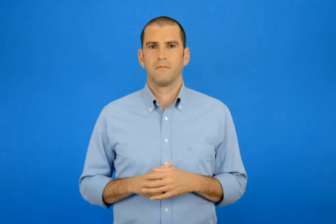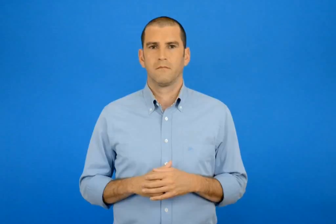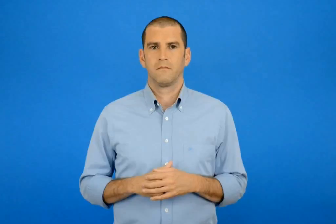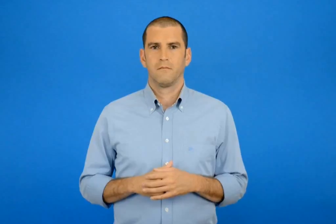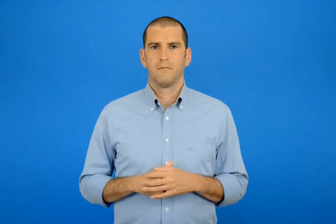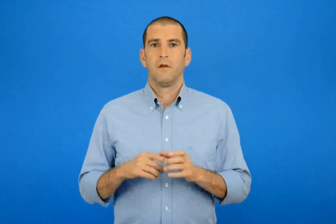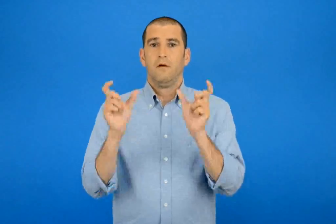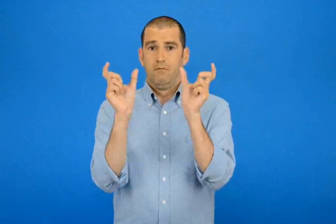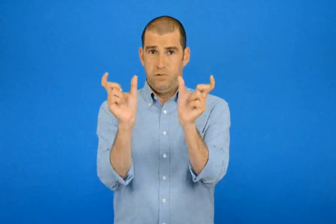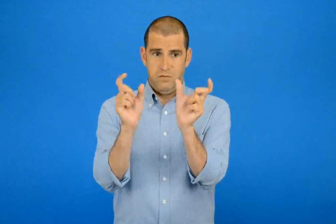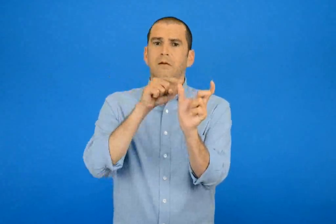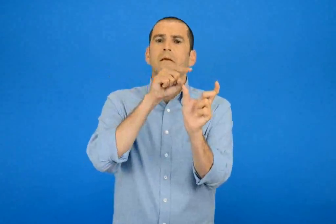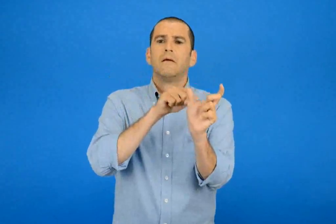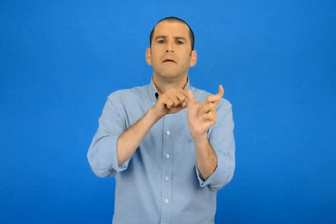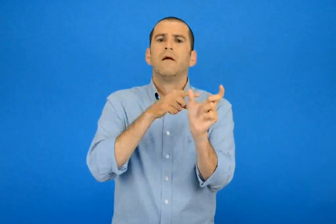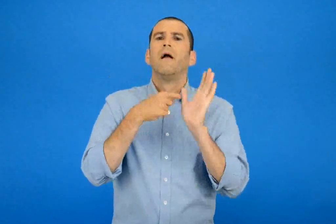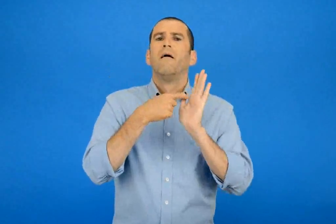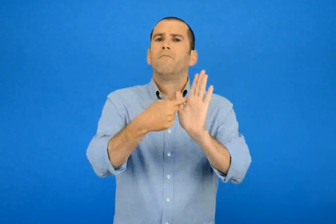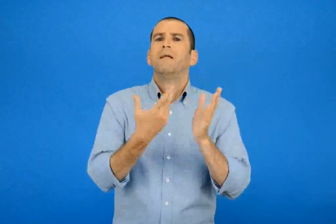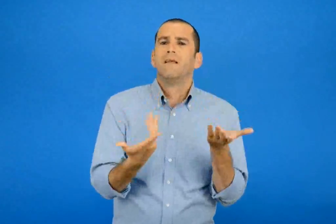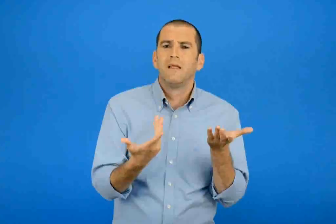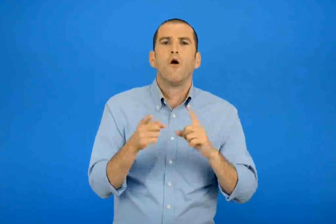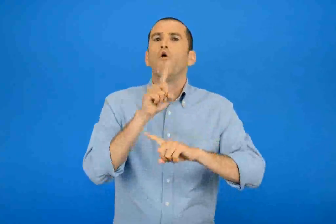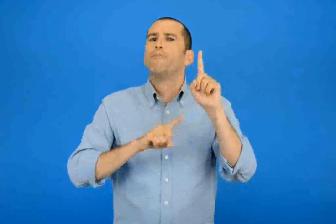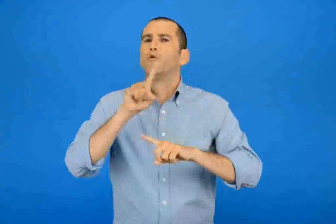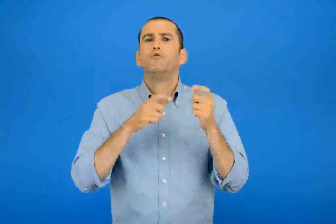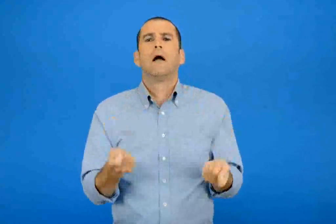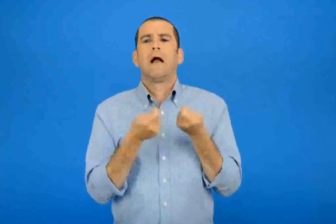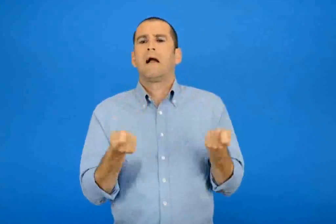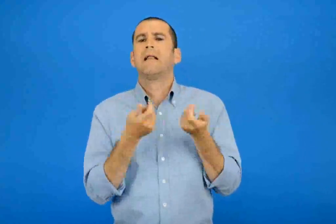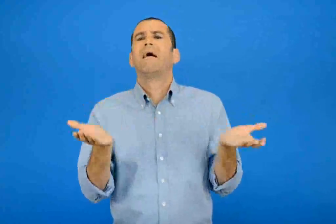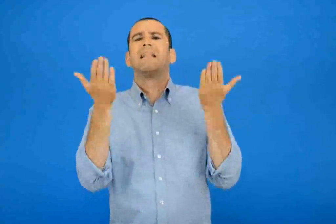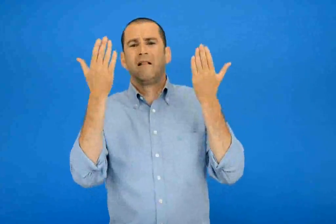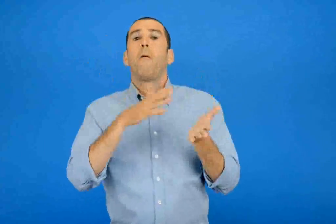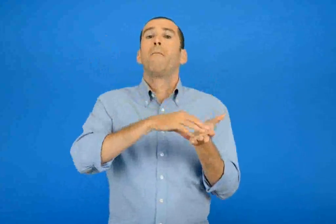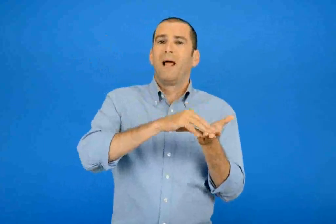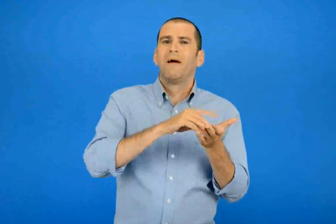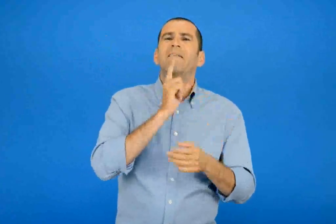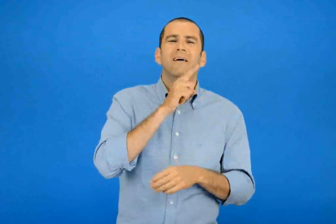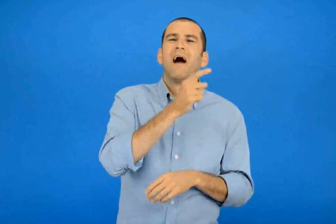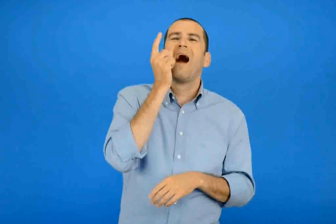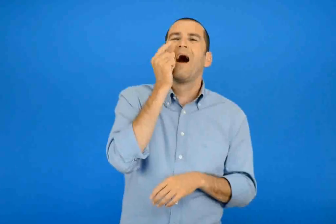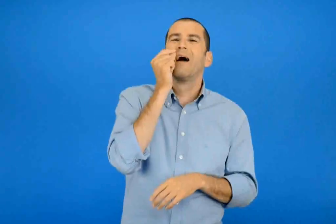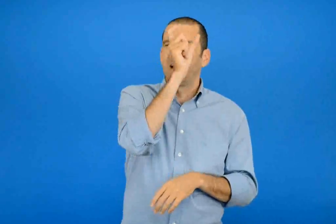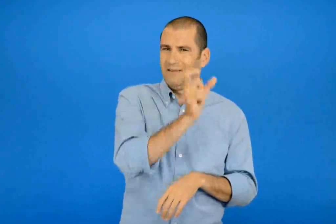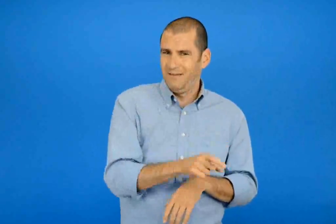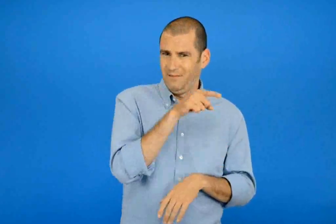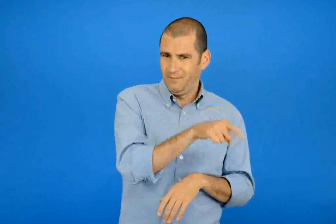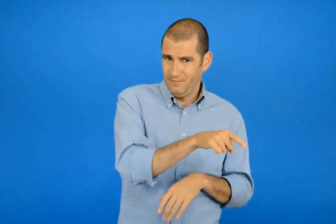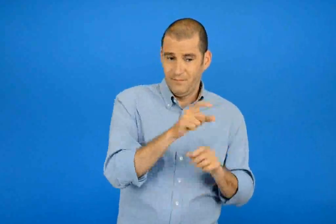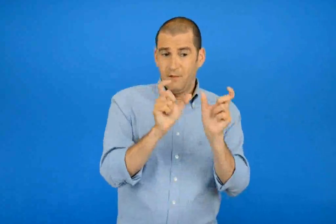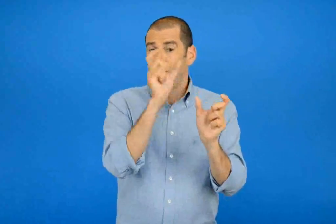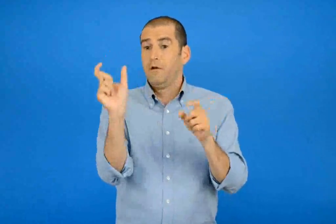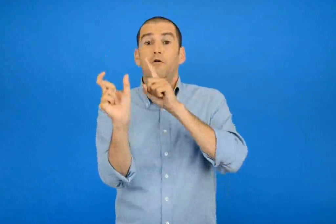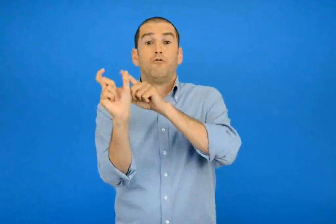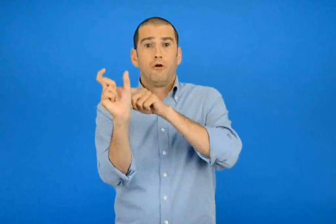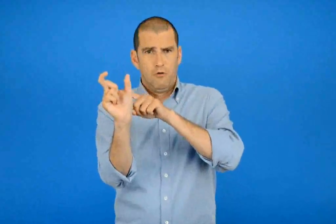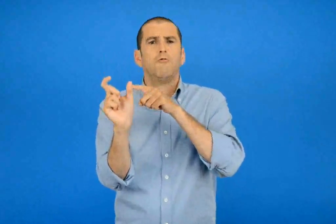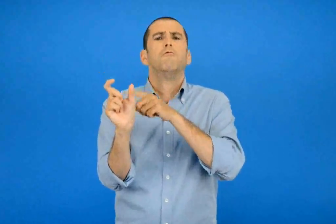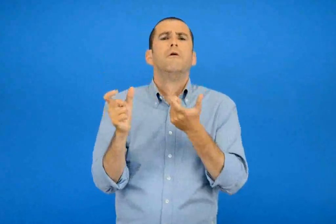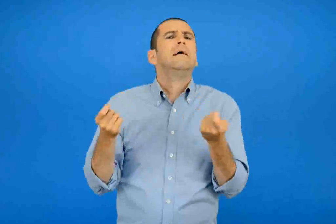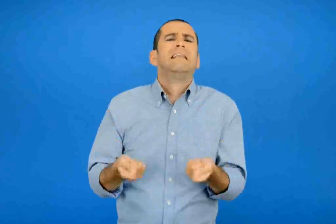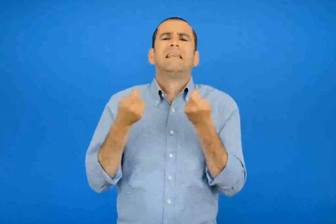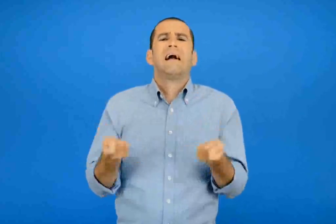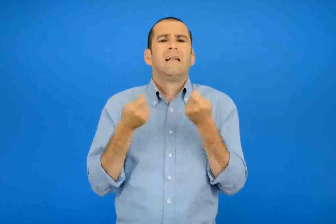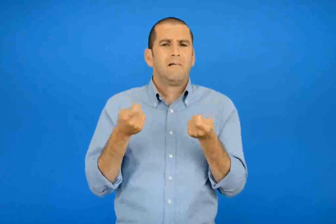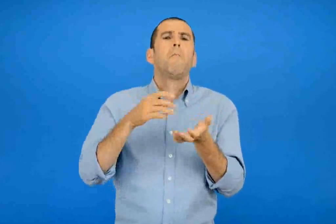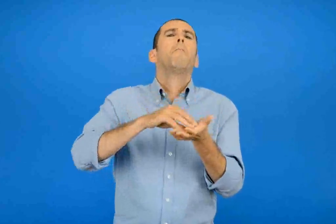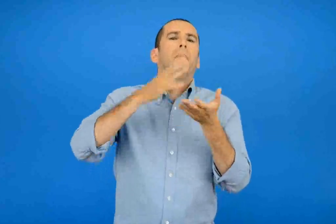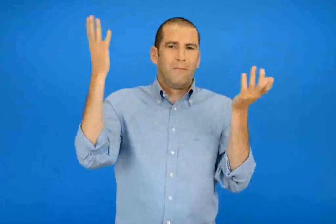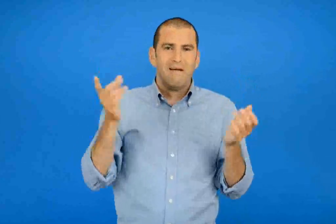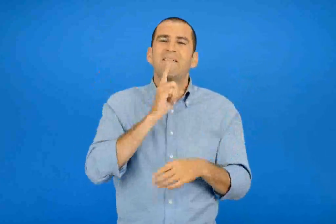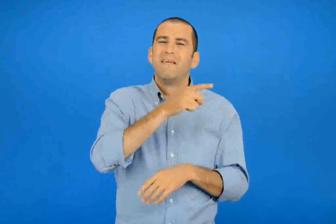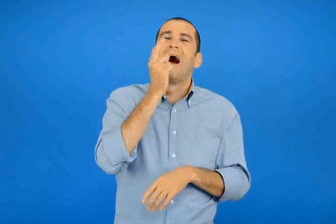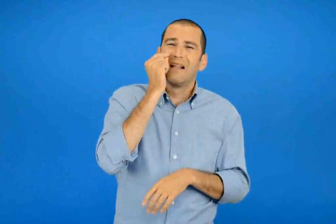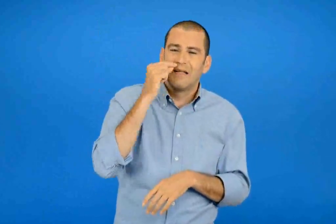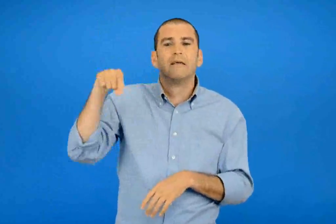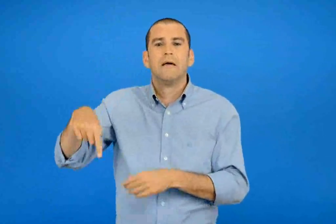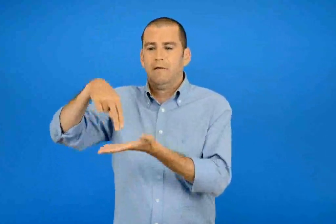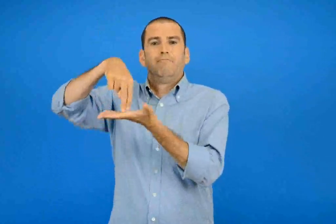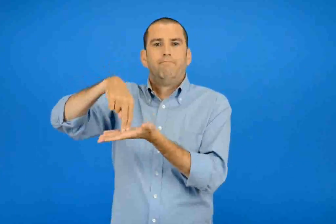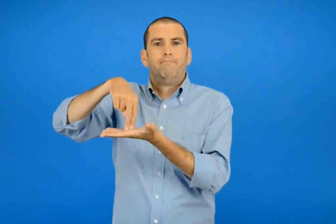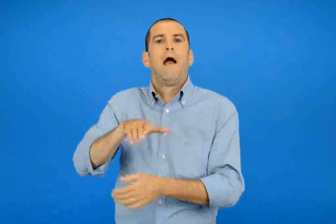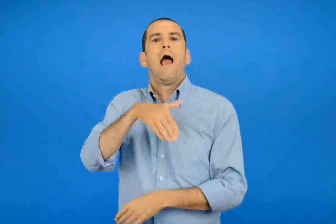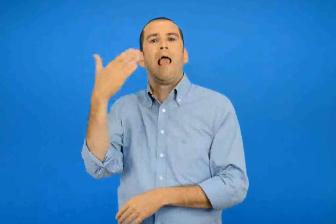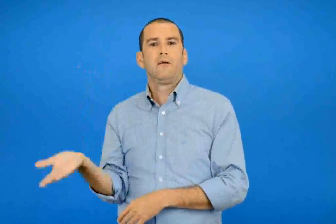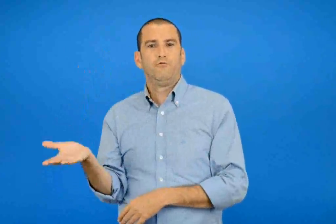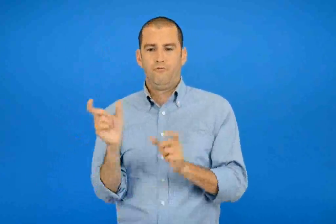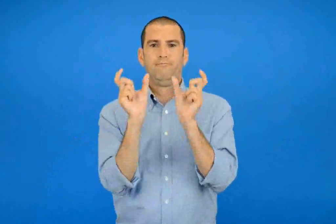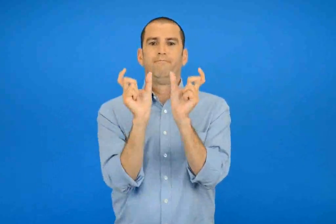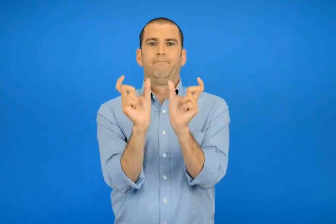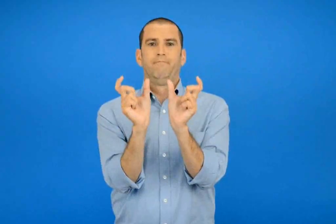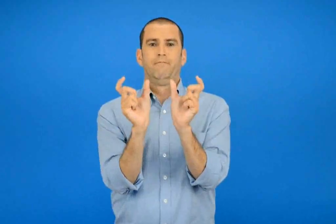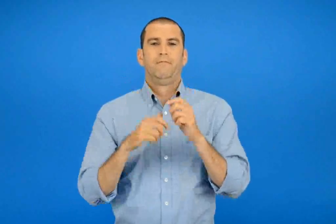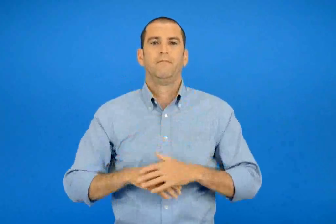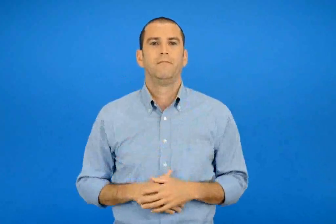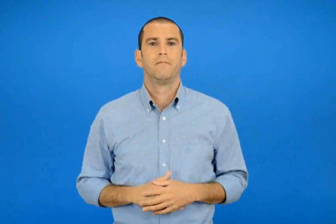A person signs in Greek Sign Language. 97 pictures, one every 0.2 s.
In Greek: το ένα δείχνει ποιός κάνει κάτι προ χριστού ο άντρας και το άλλο δείχνει τι κάνει προ χριστού στάθηκε απέξω
